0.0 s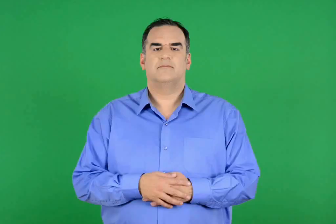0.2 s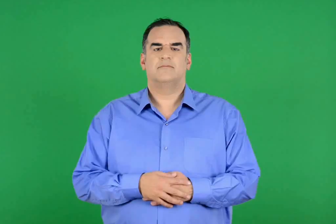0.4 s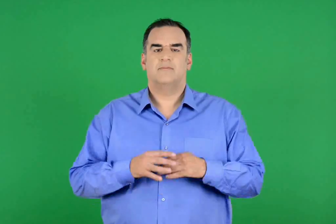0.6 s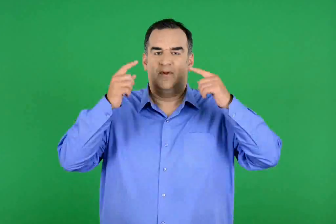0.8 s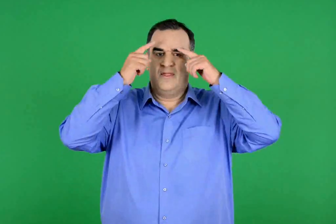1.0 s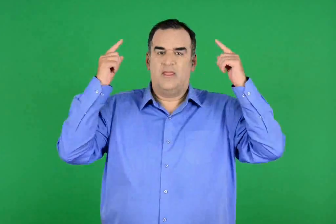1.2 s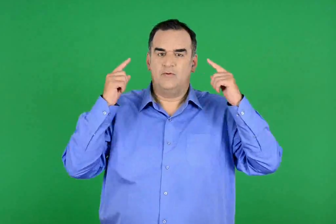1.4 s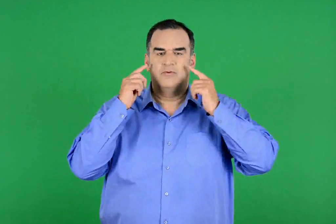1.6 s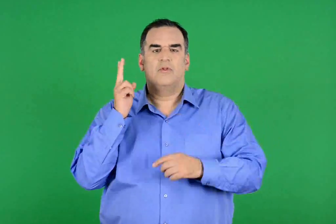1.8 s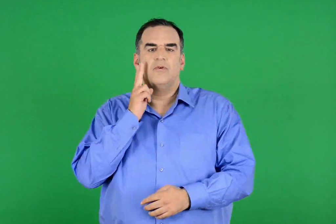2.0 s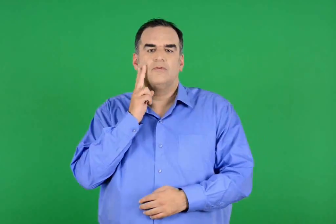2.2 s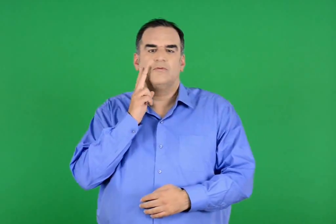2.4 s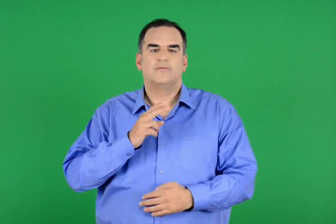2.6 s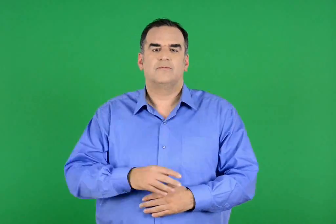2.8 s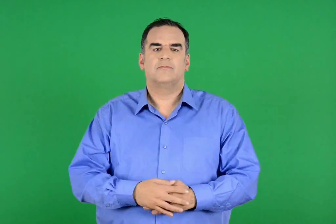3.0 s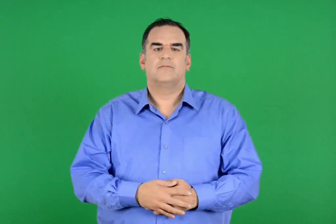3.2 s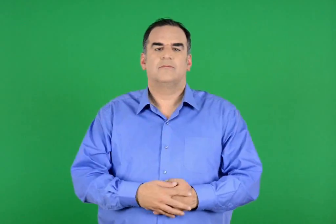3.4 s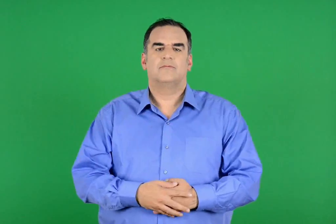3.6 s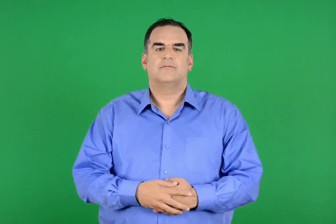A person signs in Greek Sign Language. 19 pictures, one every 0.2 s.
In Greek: ο θεός διόνυσος
